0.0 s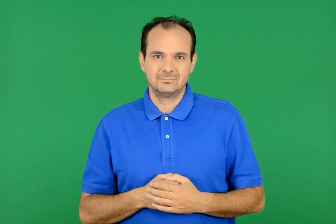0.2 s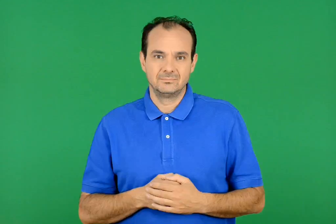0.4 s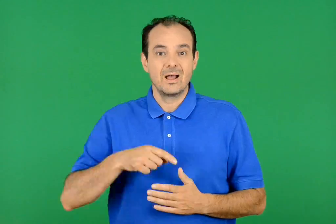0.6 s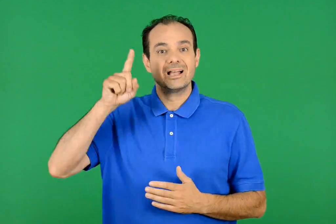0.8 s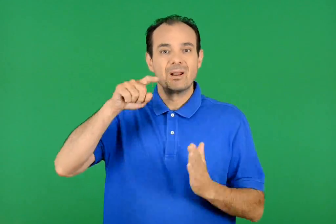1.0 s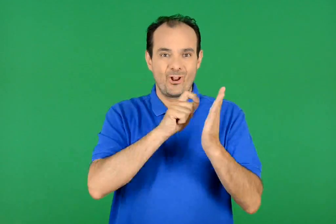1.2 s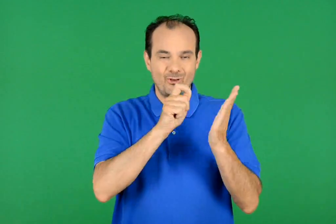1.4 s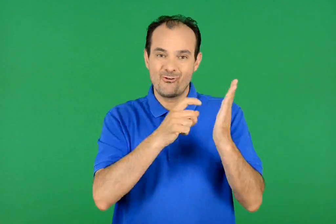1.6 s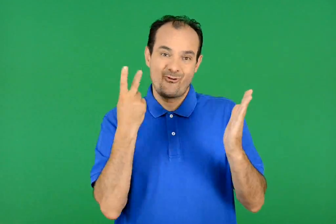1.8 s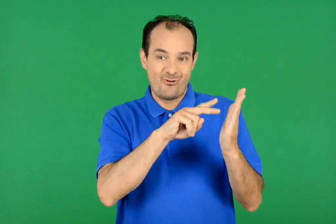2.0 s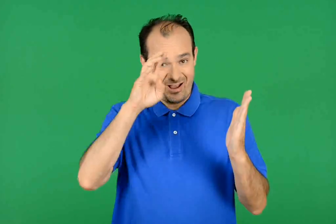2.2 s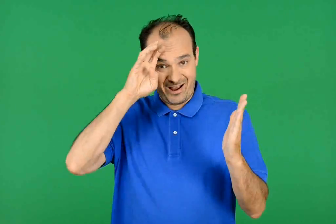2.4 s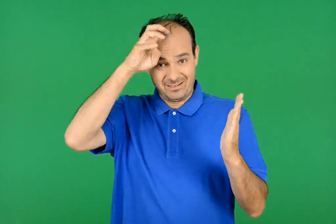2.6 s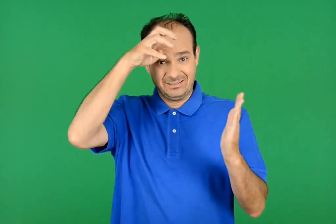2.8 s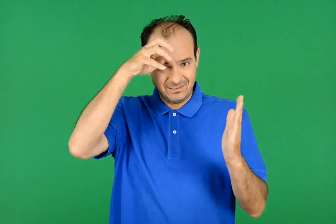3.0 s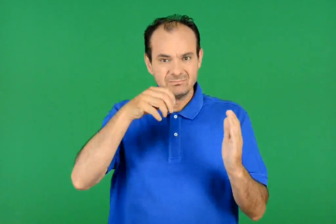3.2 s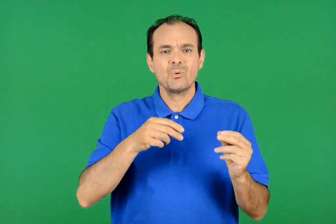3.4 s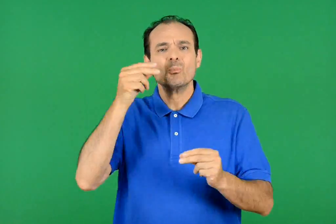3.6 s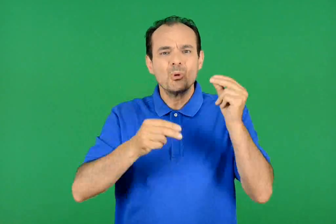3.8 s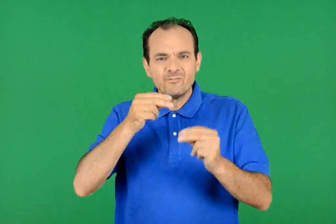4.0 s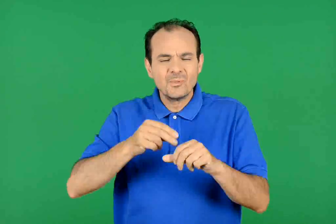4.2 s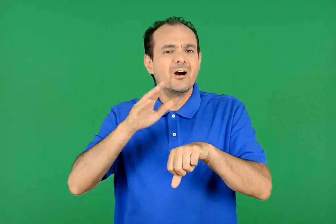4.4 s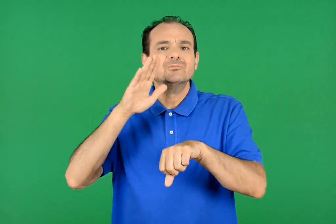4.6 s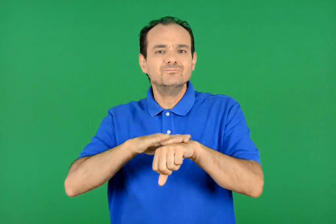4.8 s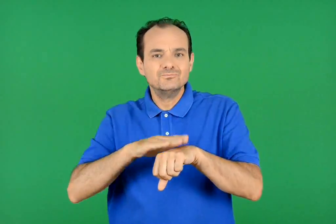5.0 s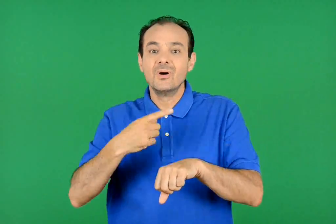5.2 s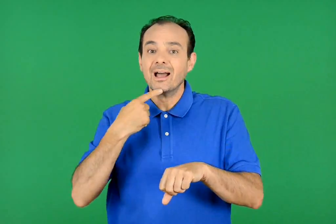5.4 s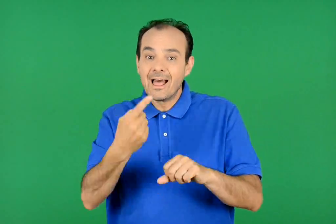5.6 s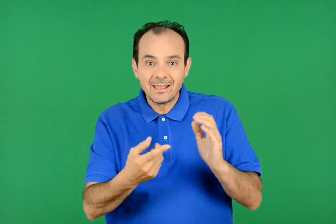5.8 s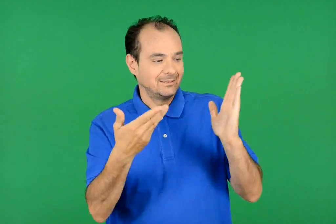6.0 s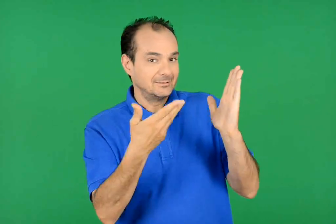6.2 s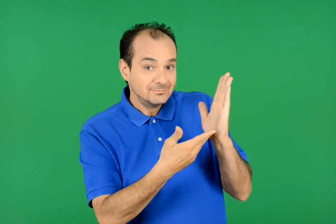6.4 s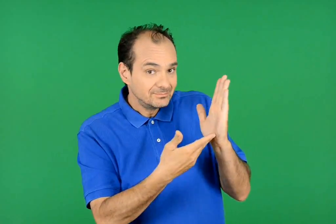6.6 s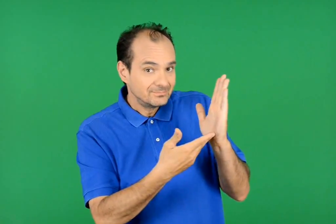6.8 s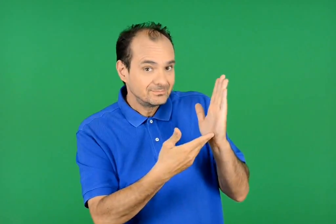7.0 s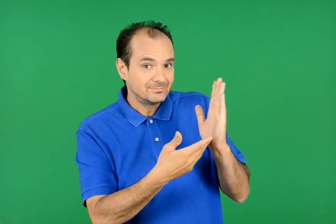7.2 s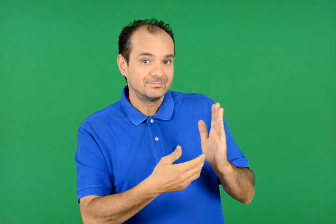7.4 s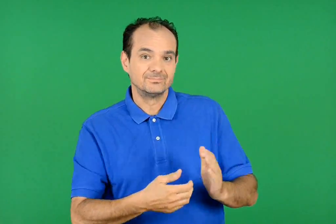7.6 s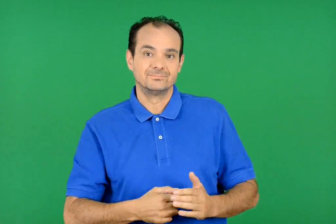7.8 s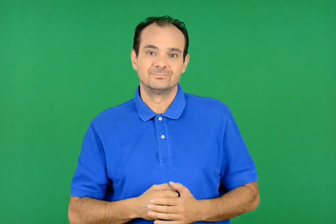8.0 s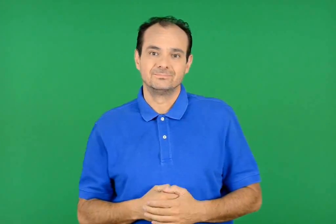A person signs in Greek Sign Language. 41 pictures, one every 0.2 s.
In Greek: η αιτία του προβλήματος σύμφωνα με το ημερολόγιο του αριστείδη
